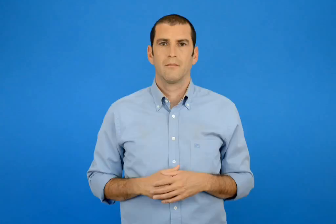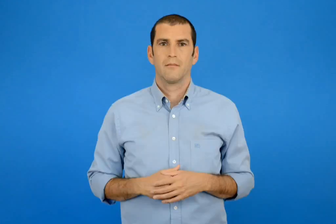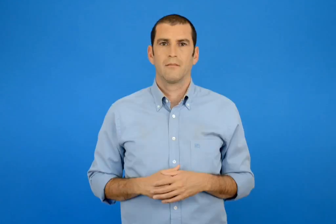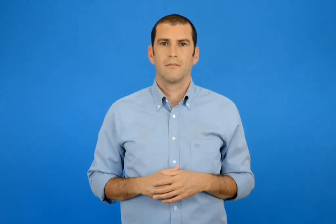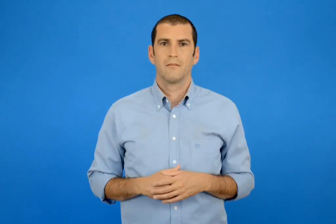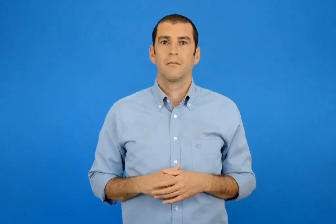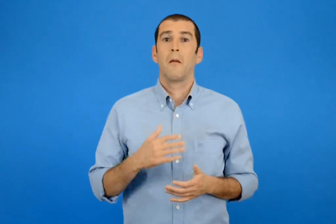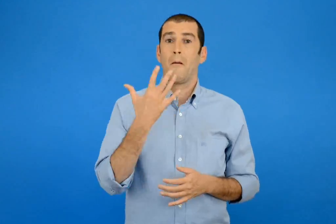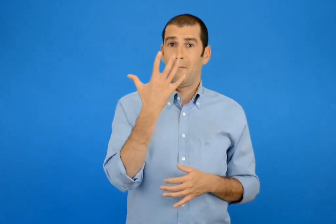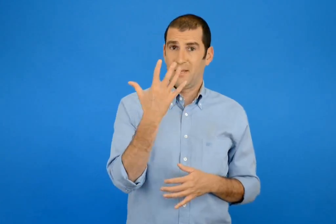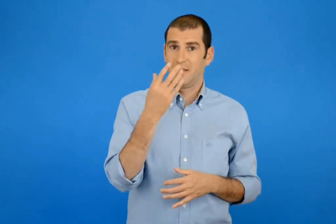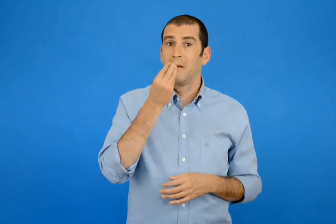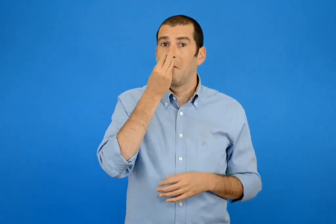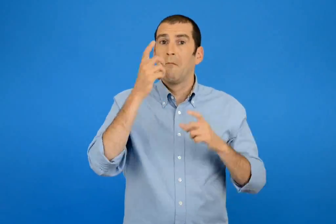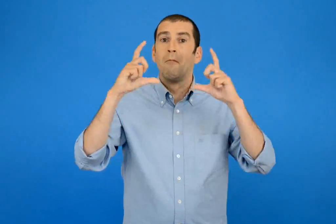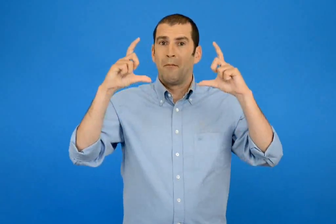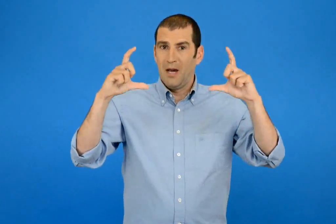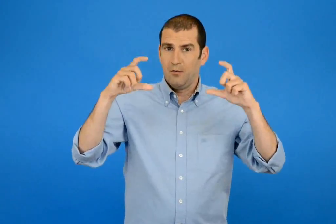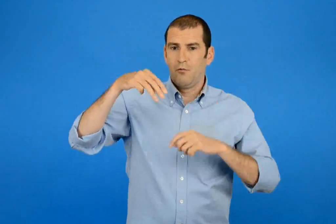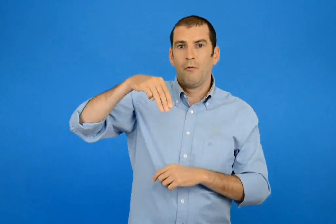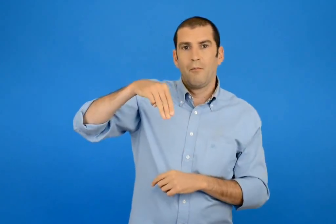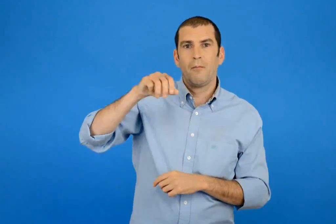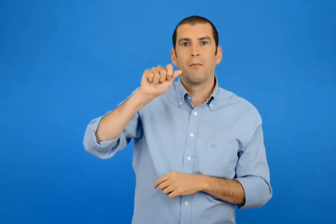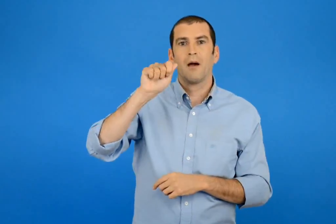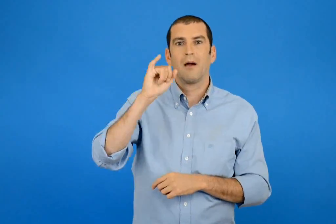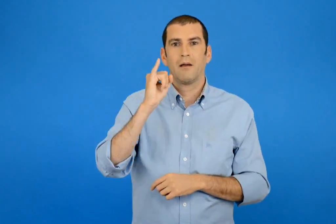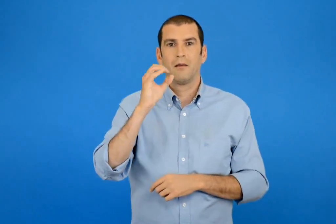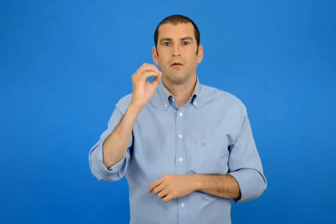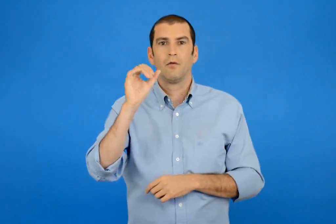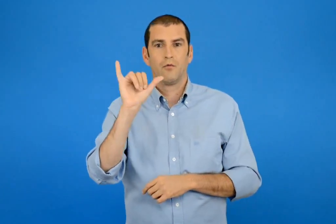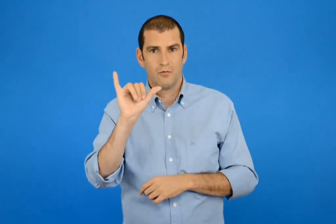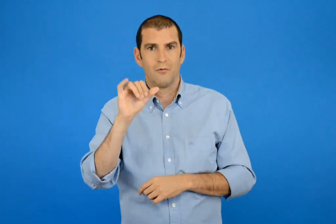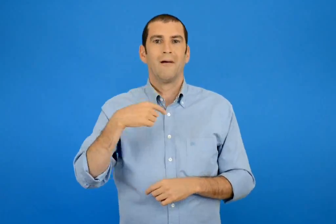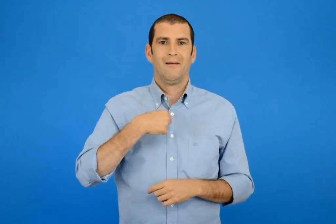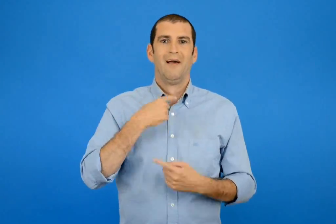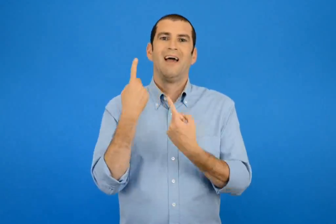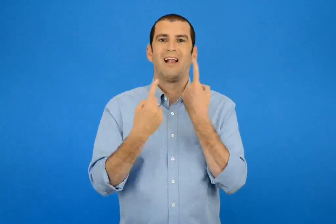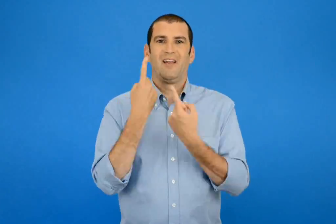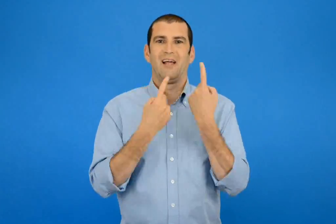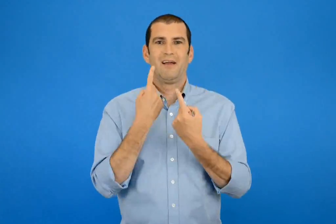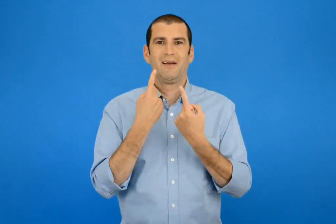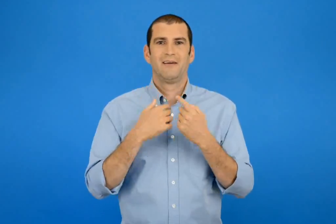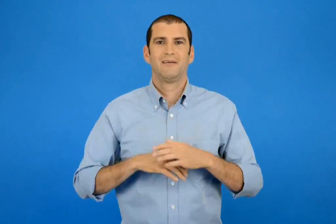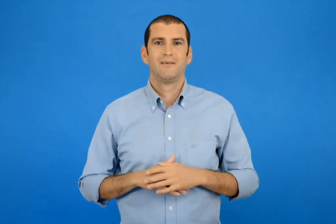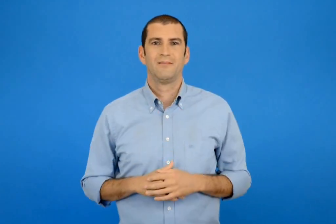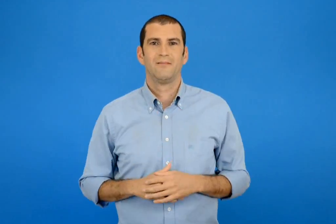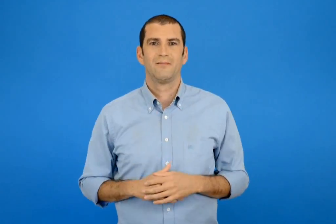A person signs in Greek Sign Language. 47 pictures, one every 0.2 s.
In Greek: στις 5 μάιου έχω τα γενέθλια μου
